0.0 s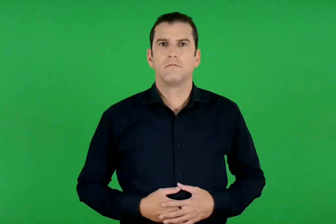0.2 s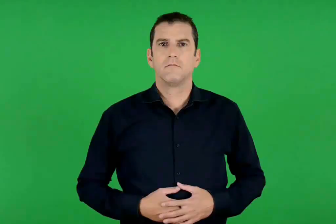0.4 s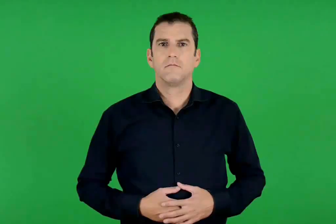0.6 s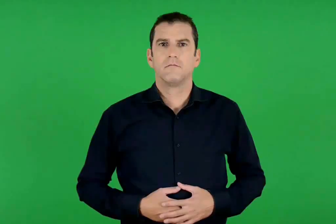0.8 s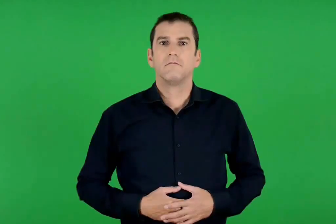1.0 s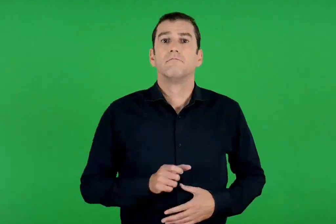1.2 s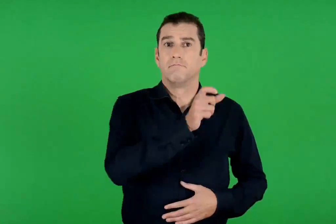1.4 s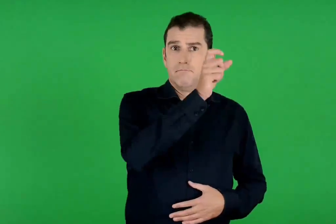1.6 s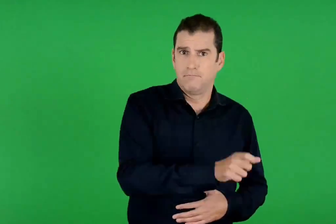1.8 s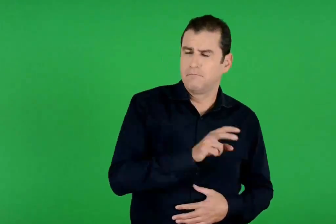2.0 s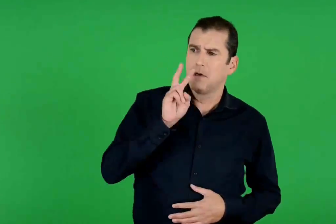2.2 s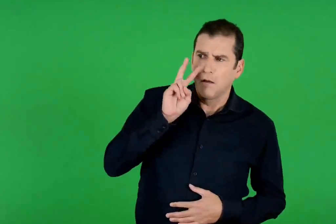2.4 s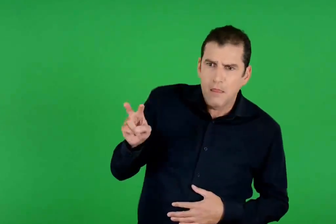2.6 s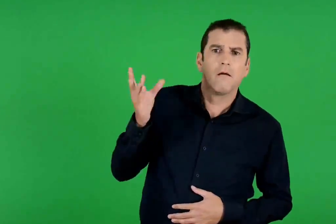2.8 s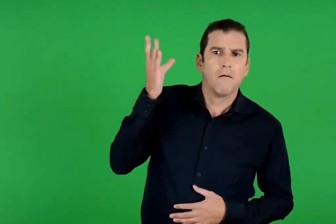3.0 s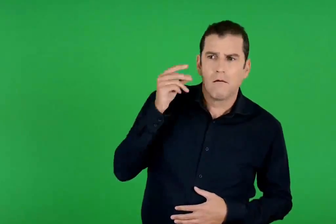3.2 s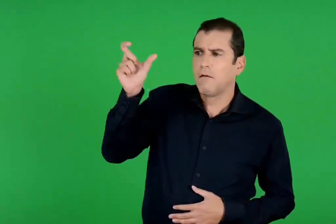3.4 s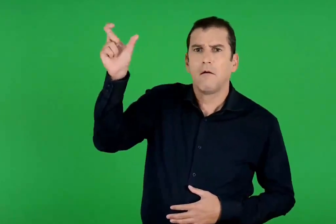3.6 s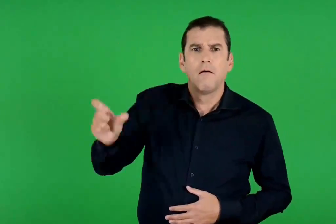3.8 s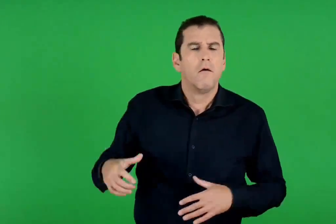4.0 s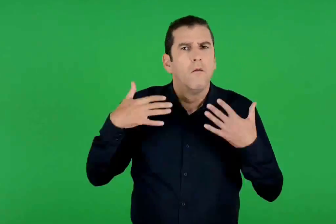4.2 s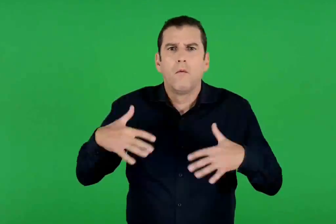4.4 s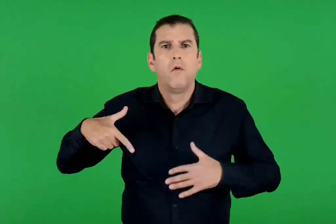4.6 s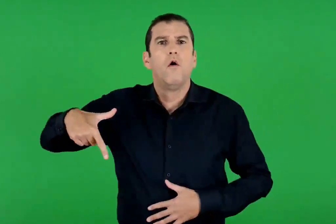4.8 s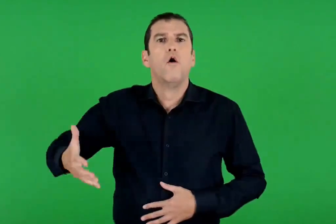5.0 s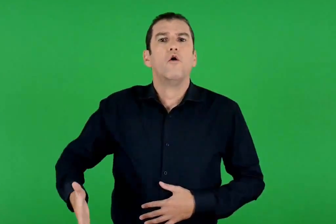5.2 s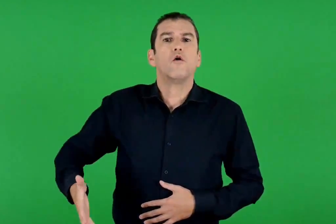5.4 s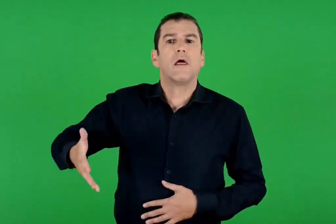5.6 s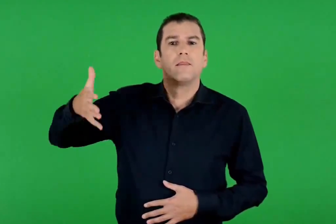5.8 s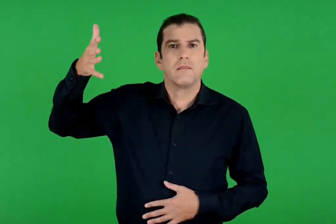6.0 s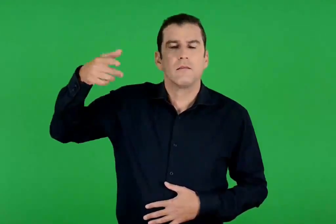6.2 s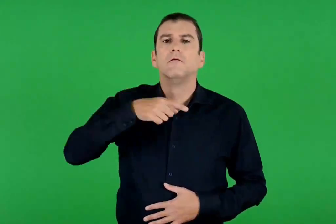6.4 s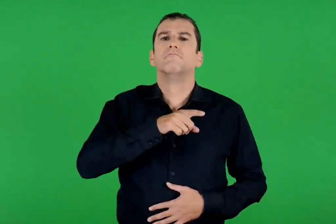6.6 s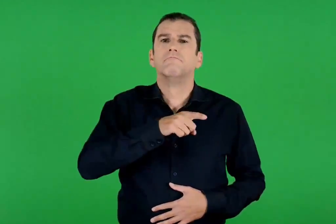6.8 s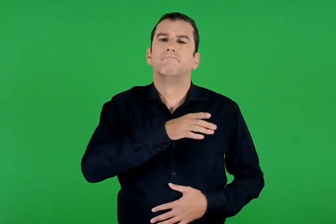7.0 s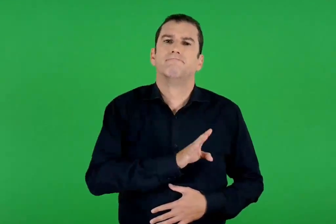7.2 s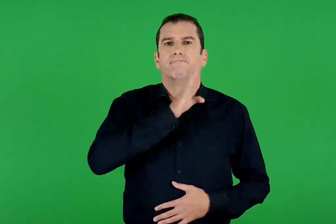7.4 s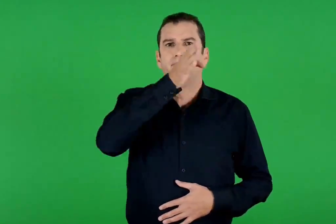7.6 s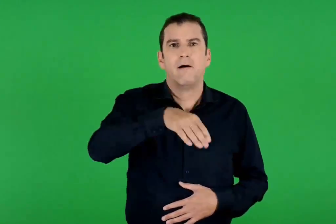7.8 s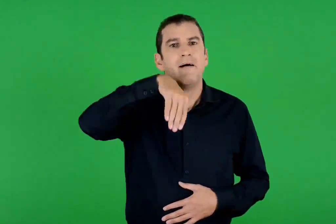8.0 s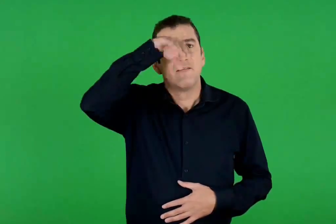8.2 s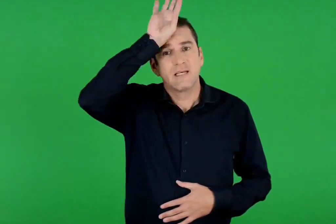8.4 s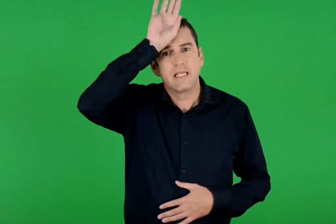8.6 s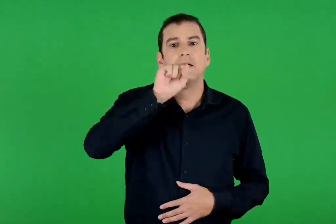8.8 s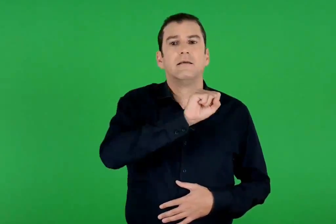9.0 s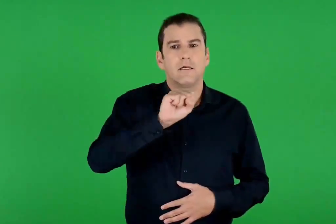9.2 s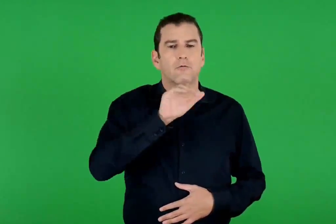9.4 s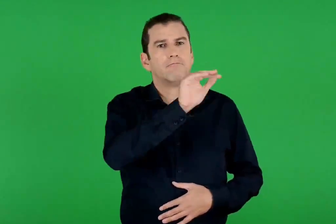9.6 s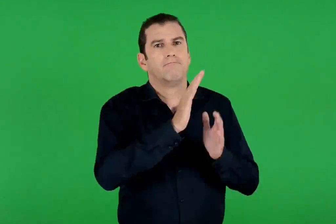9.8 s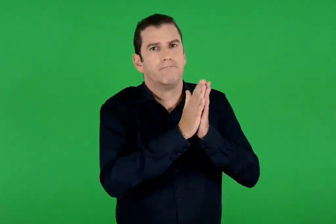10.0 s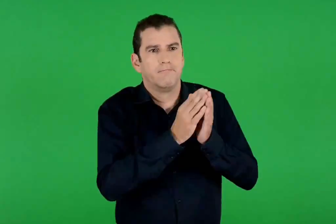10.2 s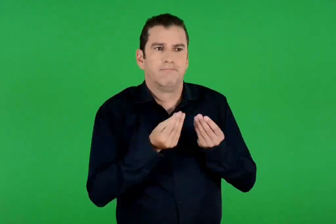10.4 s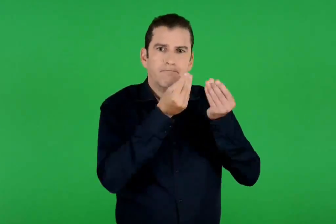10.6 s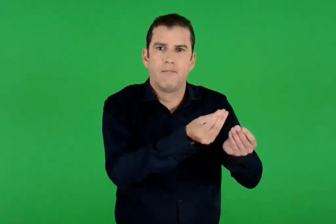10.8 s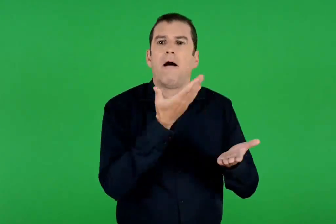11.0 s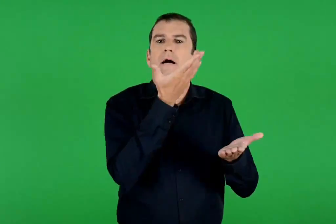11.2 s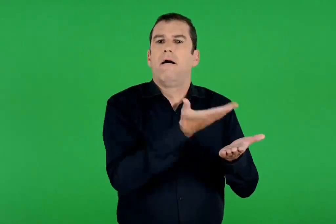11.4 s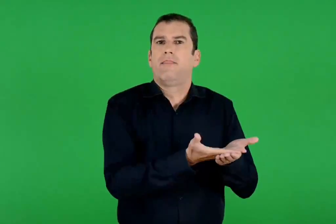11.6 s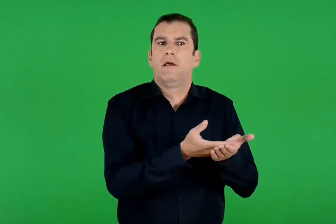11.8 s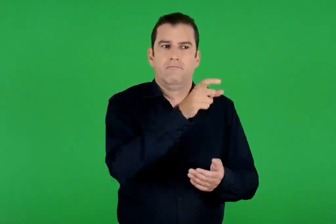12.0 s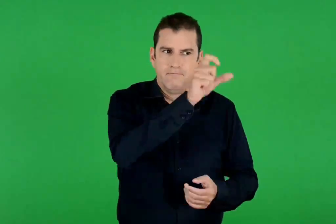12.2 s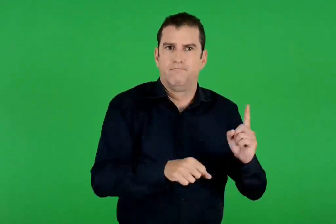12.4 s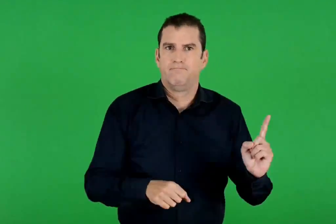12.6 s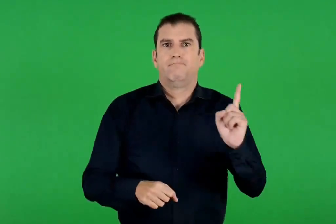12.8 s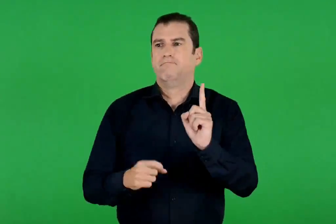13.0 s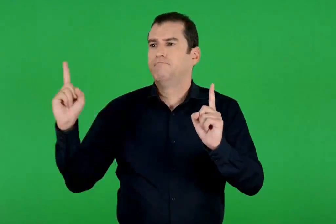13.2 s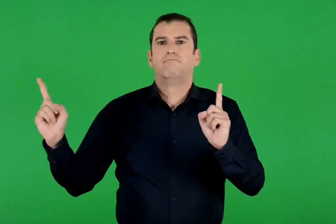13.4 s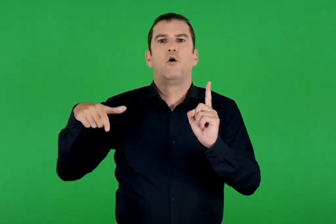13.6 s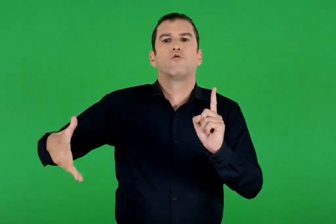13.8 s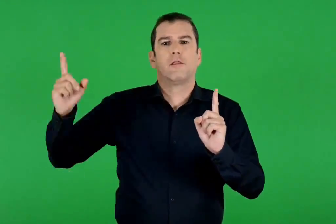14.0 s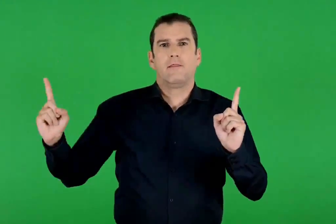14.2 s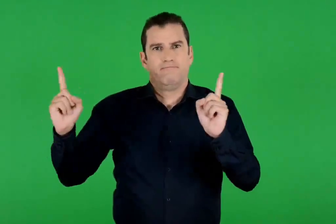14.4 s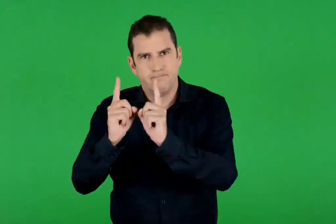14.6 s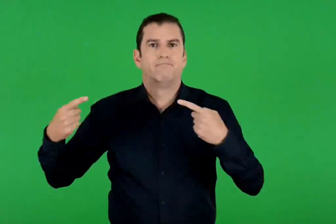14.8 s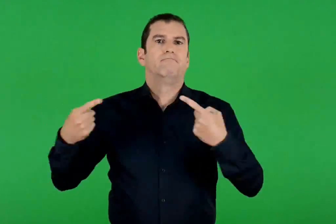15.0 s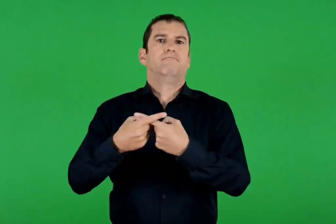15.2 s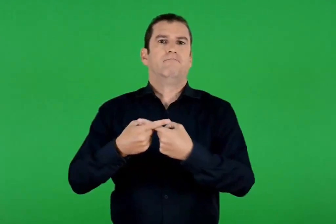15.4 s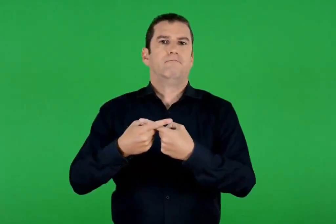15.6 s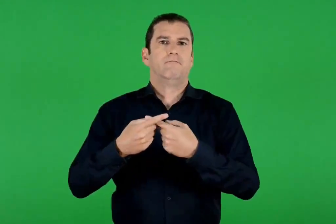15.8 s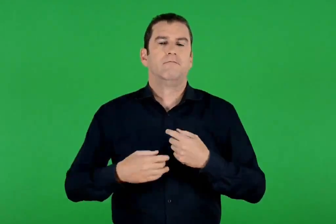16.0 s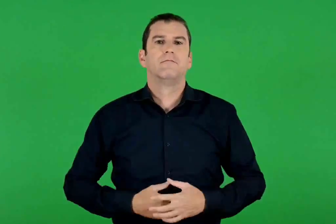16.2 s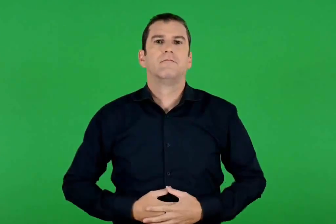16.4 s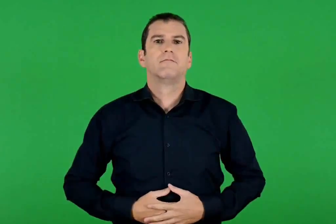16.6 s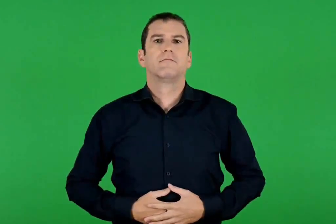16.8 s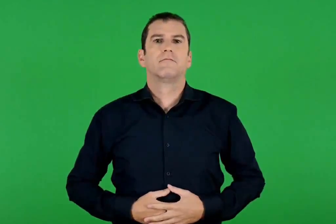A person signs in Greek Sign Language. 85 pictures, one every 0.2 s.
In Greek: είδε κι άκουσε κι αυτός τον φοβερό γολιάθ και πήγε στον βασιλιά σαούλ για να του δώσει την άδεια να βγει αυτός να μονομαχήσει με τον γολιάθ
